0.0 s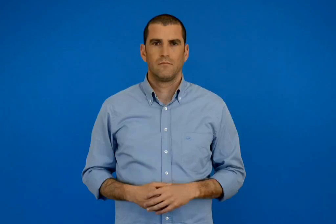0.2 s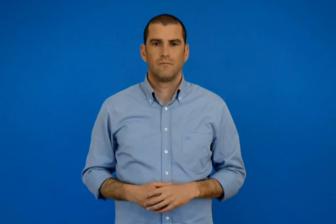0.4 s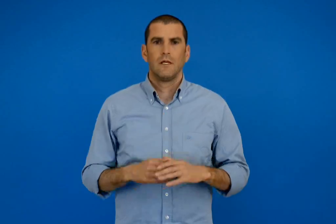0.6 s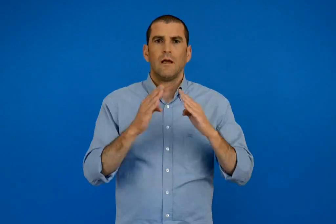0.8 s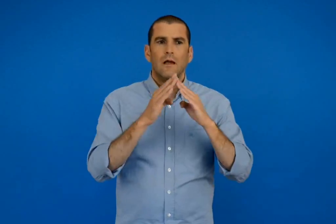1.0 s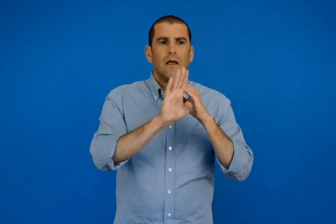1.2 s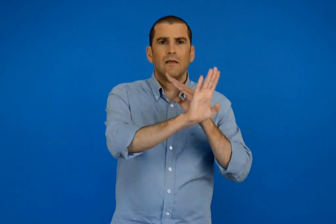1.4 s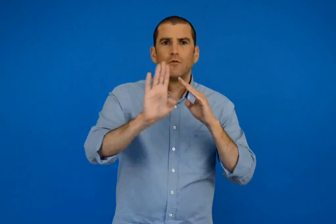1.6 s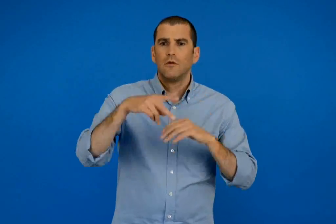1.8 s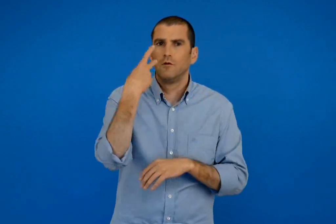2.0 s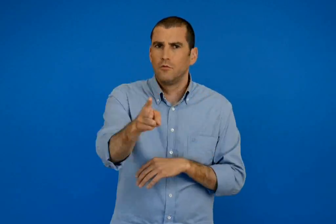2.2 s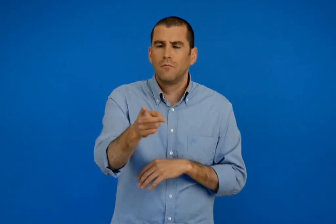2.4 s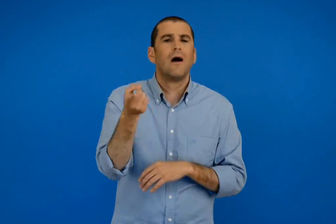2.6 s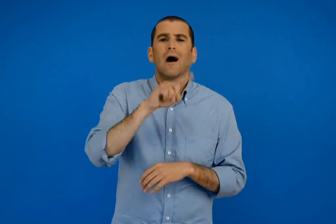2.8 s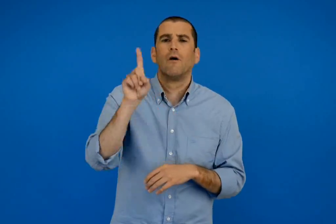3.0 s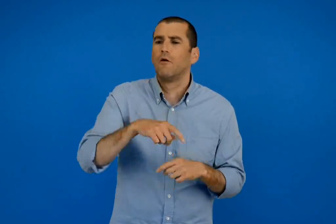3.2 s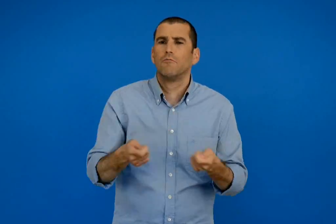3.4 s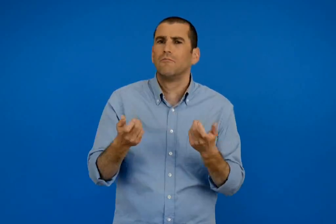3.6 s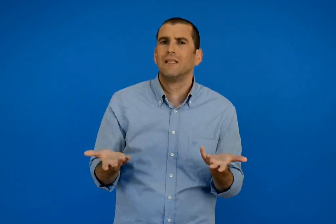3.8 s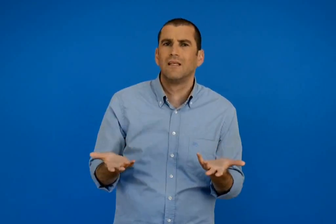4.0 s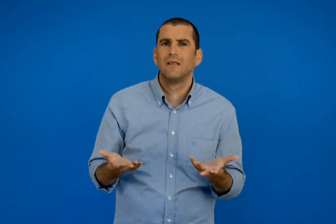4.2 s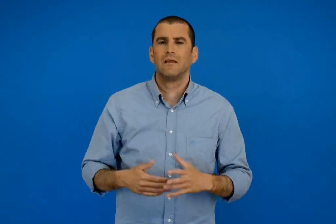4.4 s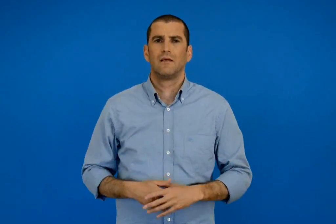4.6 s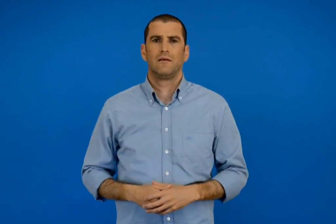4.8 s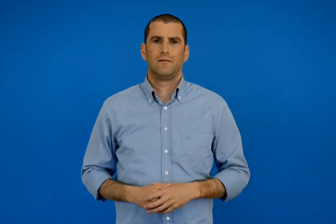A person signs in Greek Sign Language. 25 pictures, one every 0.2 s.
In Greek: τι άλλο γίνεται στη γειτονιά σου ;
